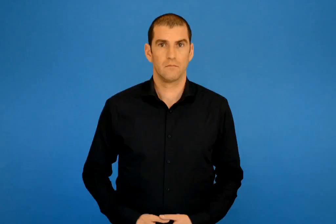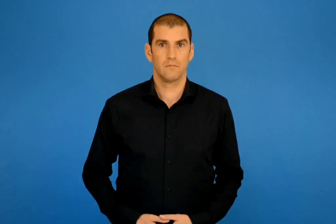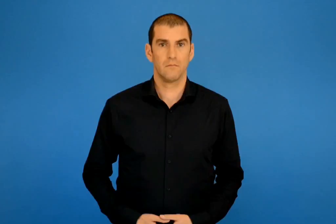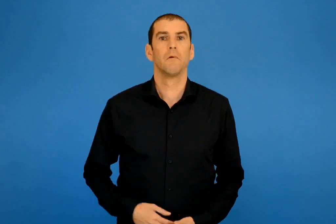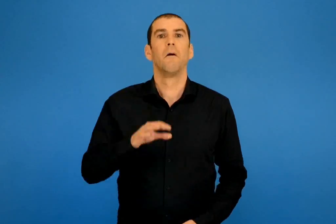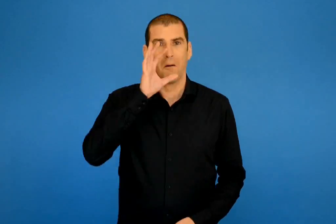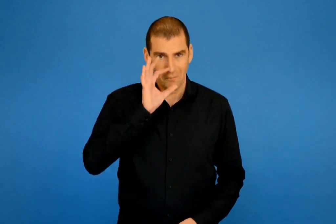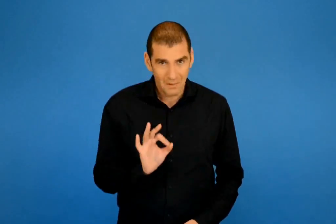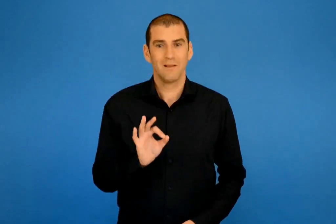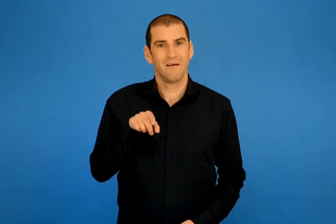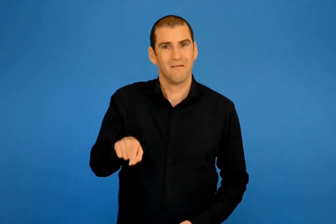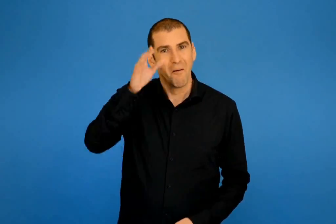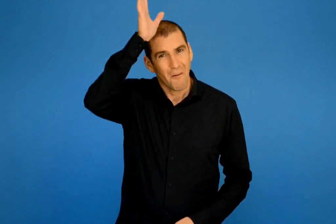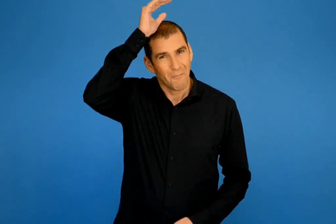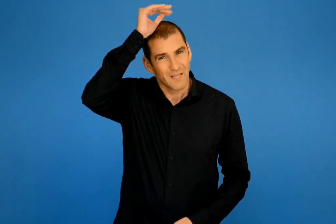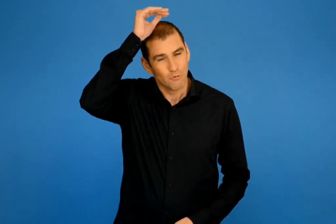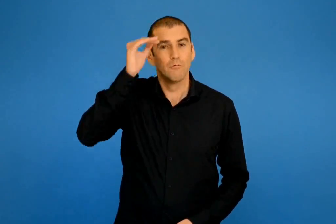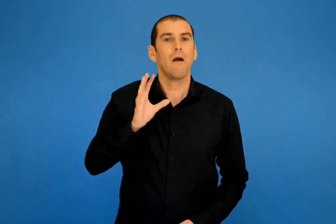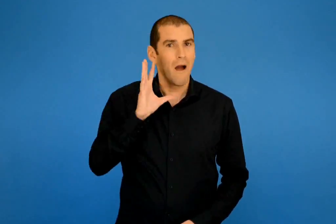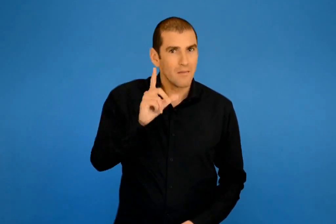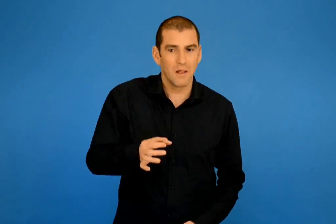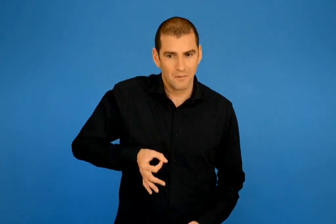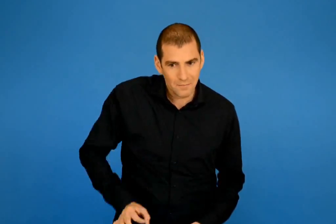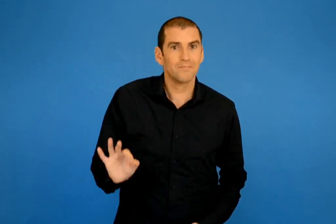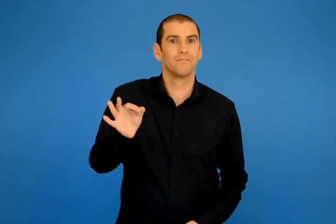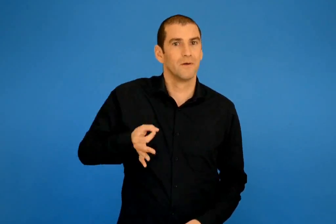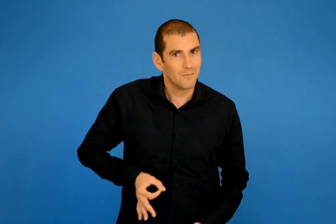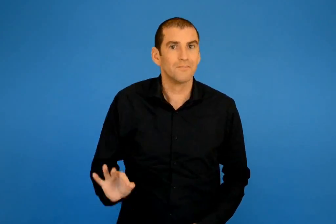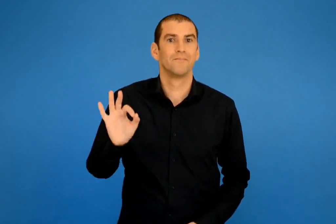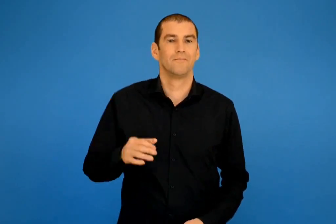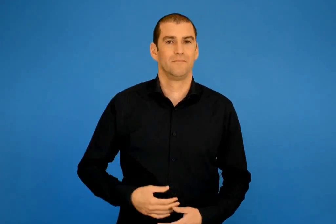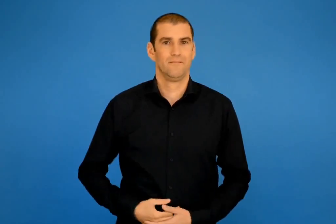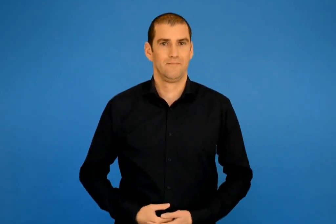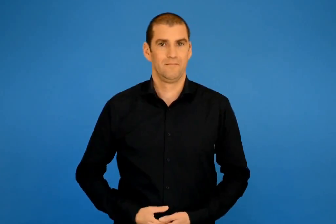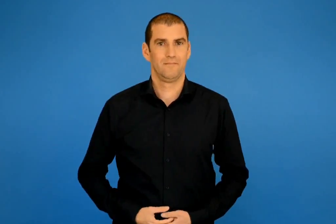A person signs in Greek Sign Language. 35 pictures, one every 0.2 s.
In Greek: πράγματι κάθε μέρα ο πετεινός έκανε τη λίρα
